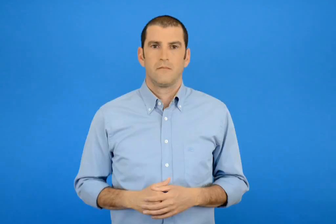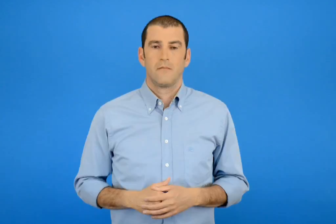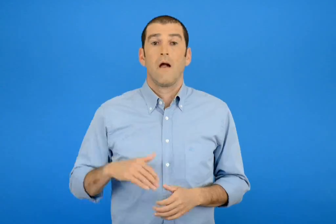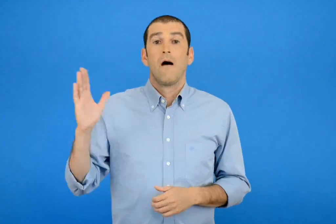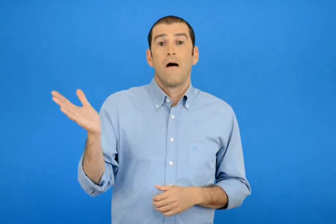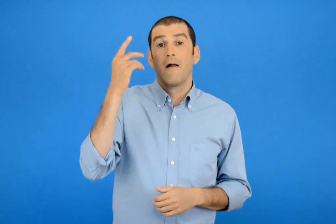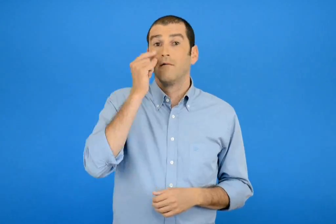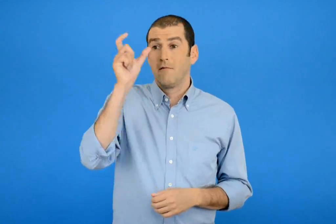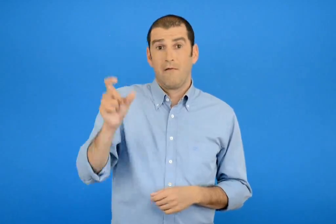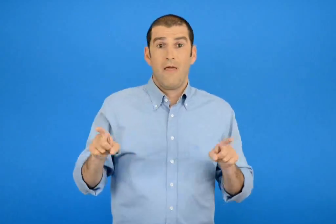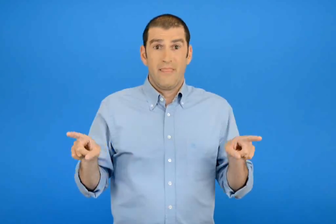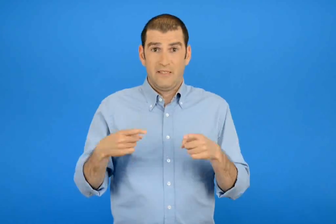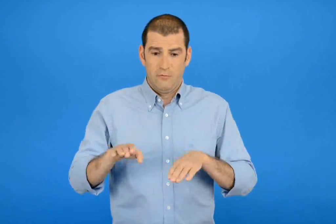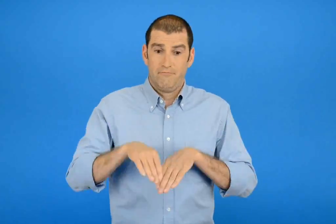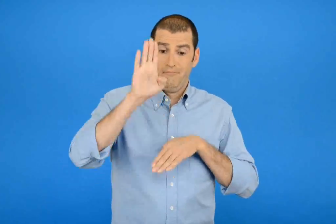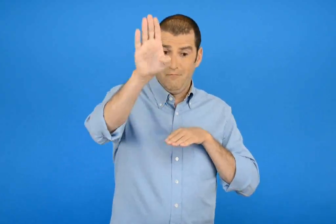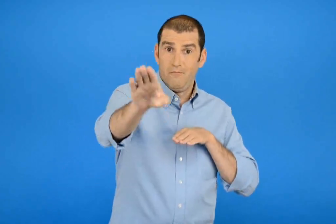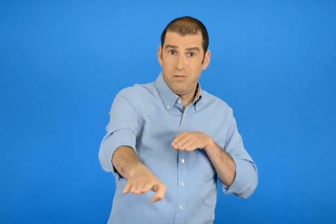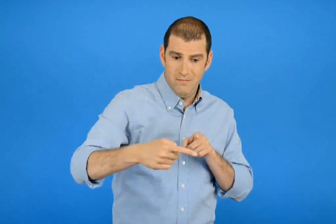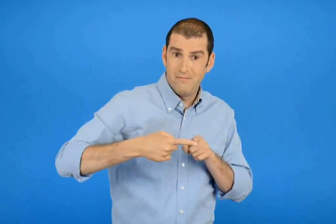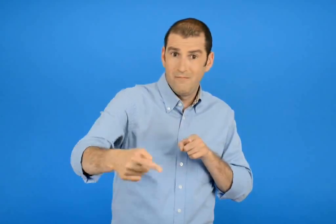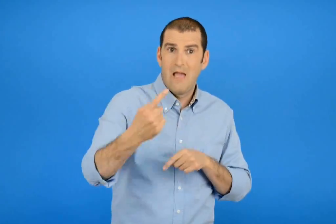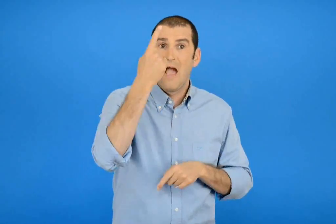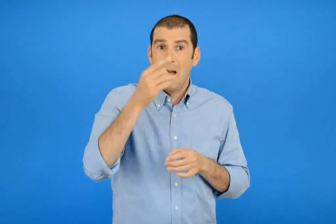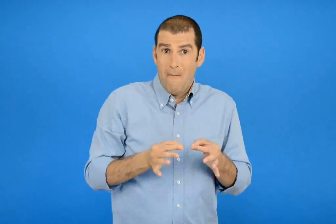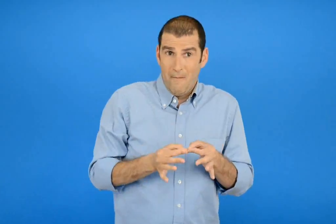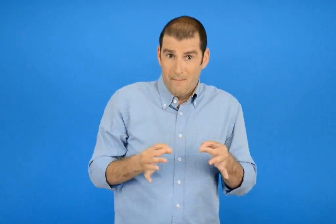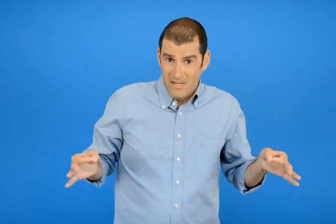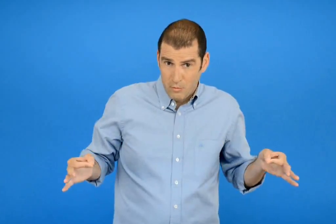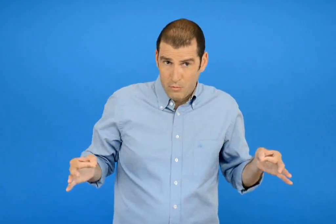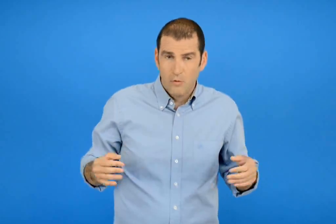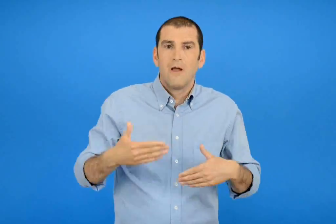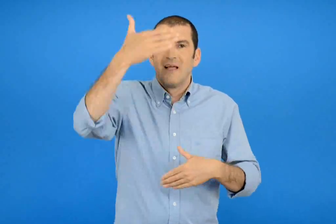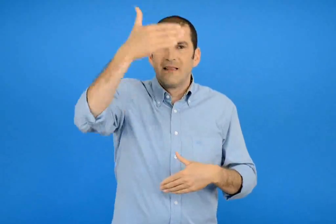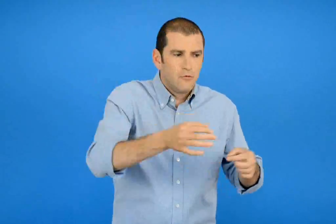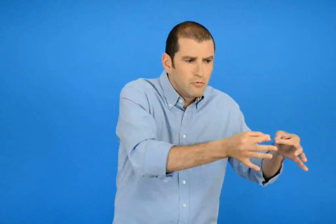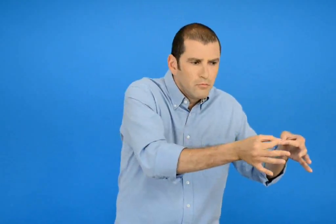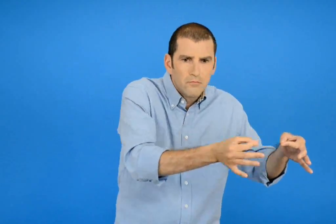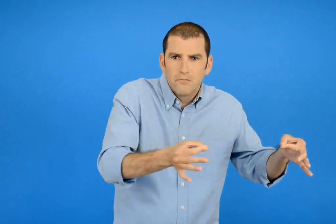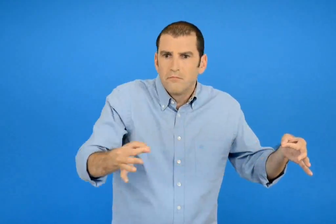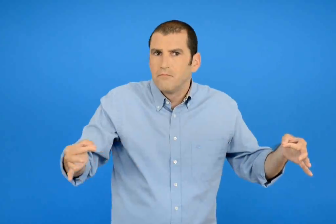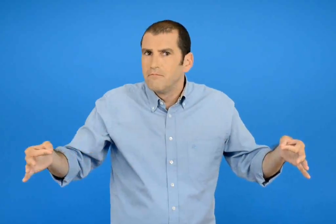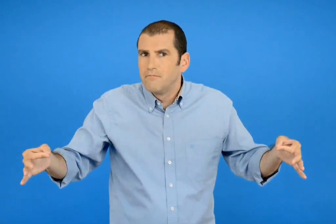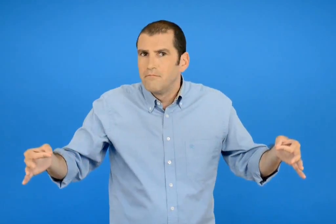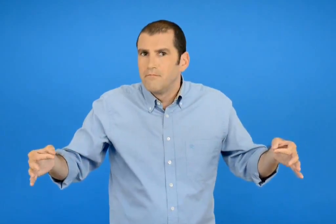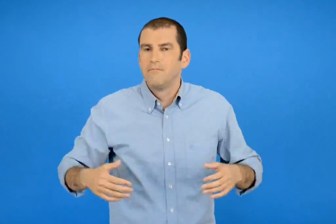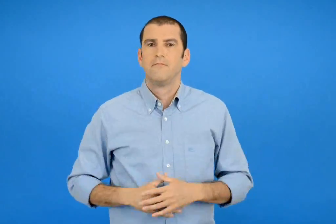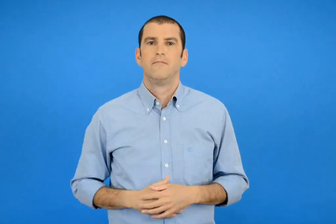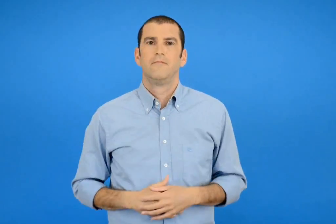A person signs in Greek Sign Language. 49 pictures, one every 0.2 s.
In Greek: αν το βήμα του δάσκαλου ήταν 1 μέτρο τότε η απόσταση είναι
